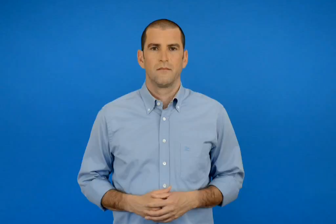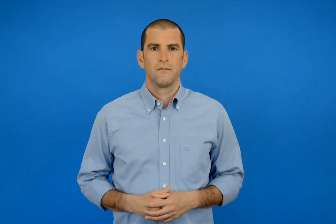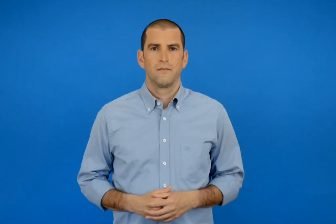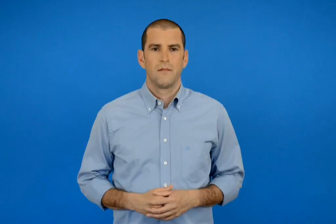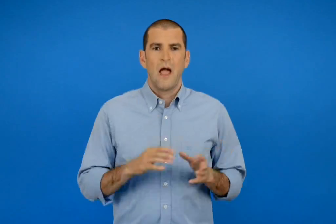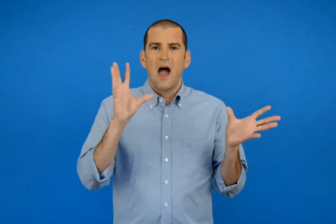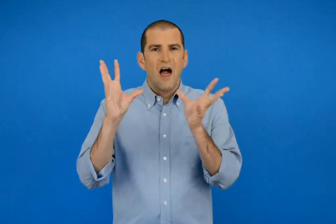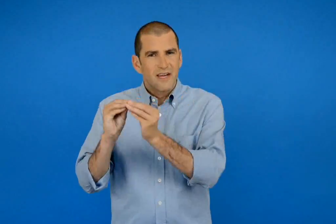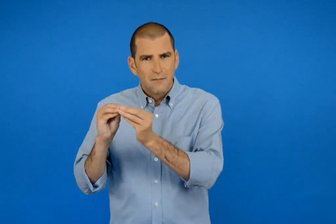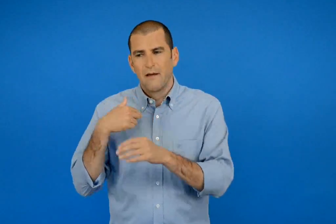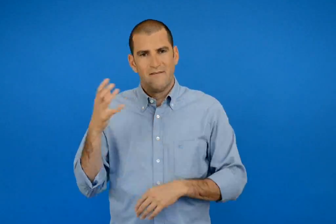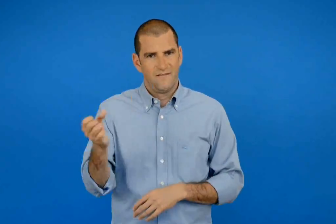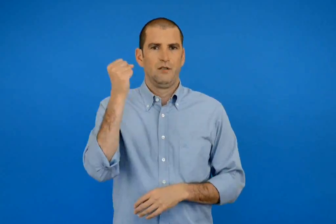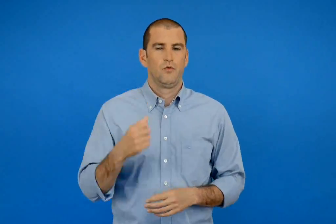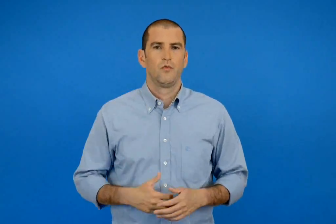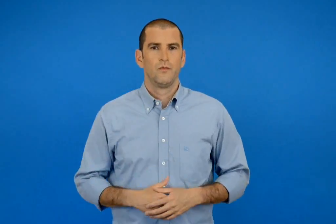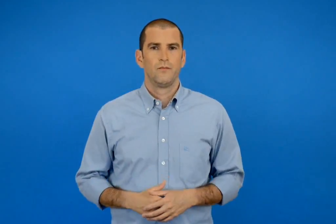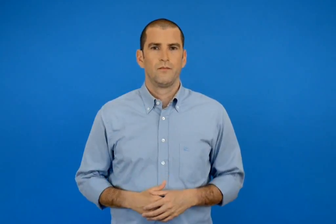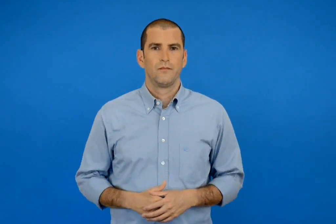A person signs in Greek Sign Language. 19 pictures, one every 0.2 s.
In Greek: βρίσκω τα αθροίσματα
